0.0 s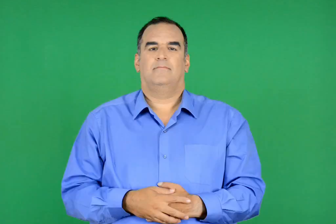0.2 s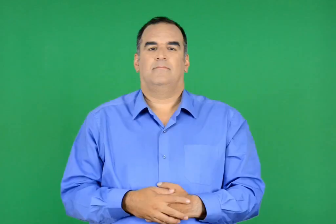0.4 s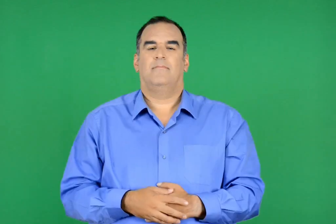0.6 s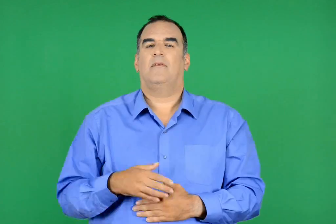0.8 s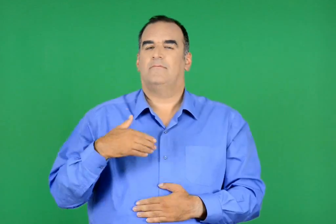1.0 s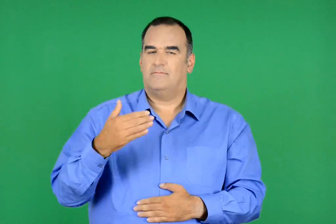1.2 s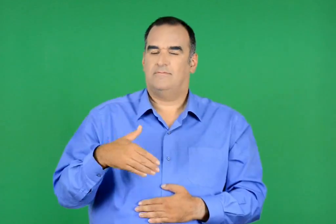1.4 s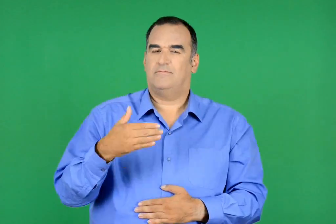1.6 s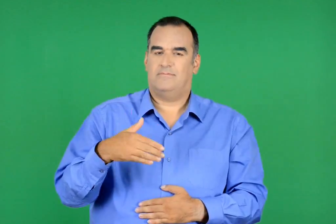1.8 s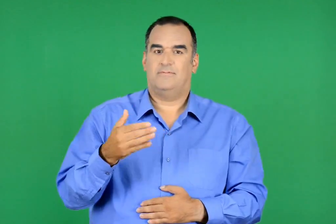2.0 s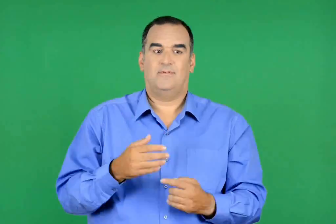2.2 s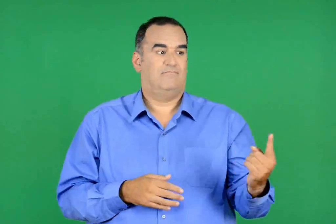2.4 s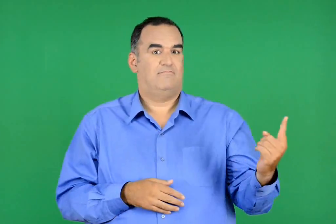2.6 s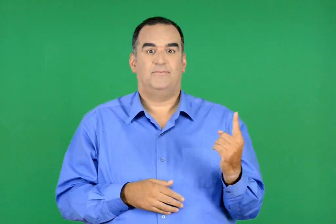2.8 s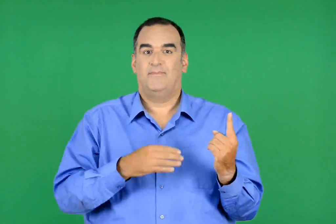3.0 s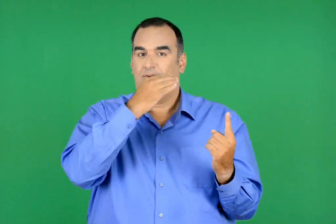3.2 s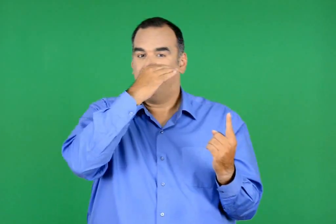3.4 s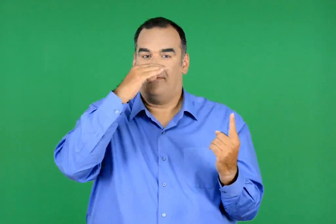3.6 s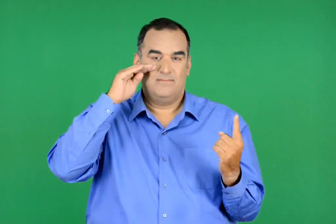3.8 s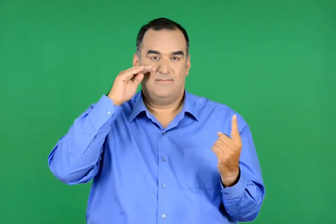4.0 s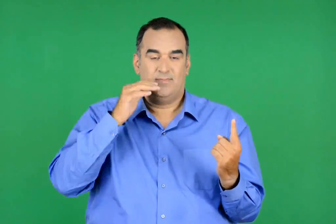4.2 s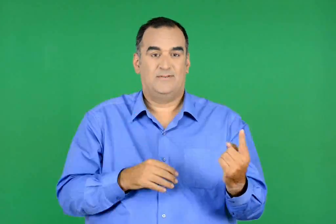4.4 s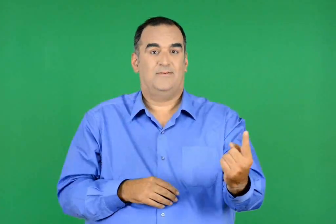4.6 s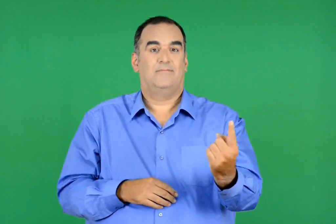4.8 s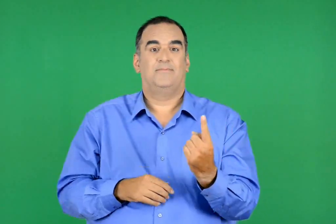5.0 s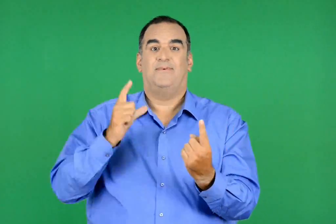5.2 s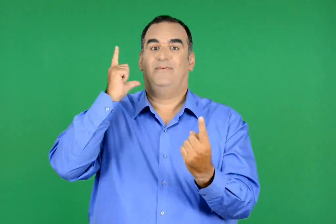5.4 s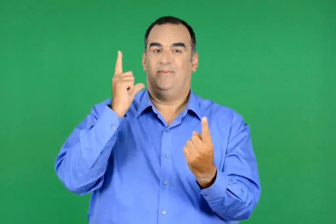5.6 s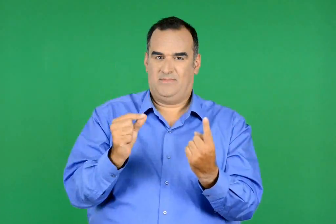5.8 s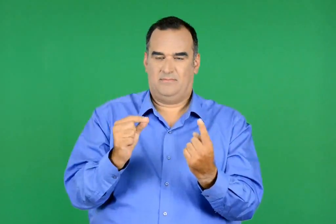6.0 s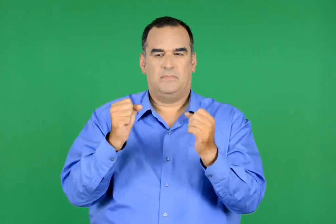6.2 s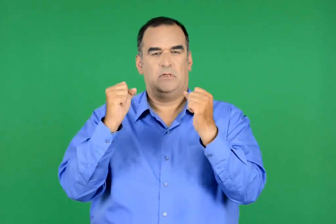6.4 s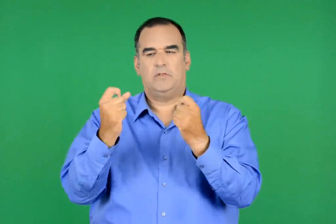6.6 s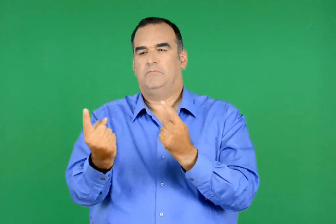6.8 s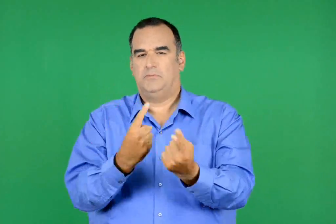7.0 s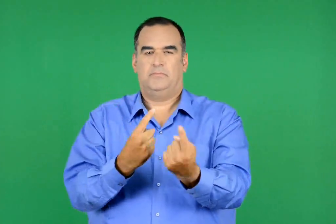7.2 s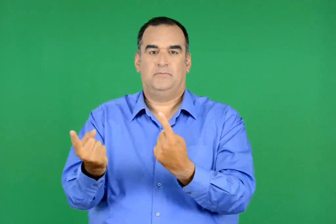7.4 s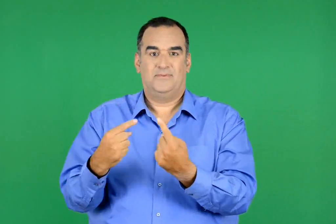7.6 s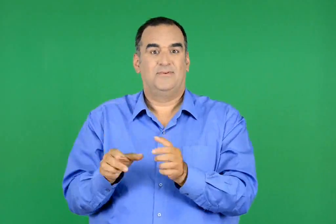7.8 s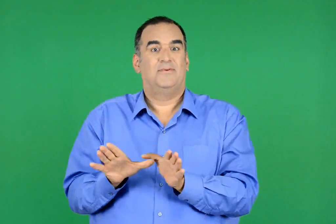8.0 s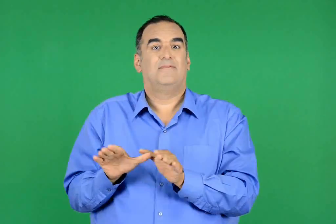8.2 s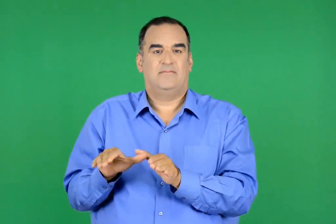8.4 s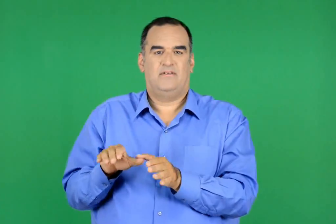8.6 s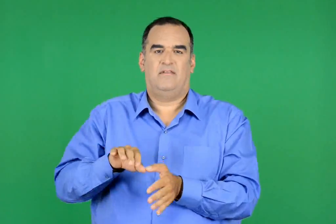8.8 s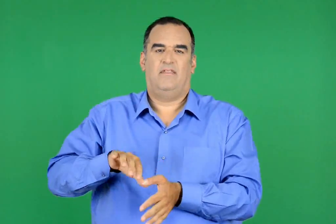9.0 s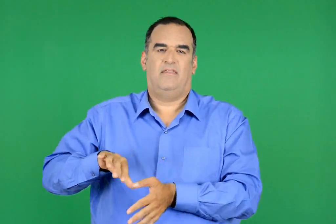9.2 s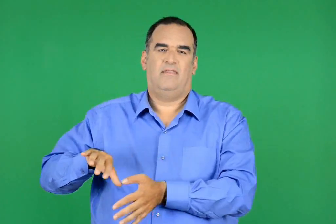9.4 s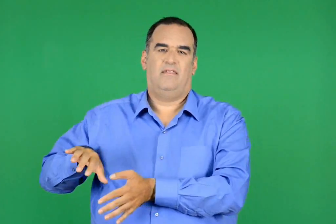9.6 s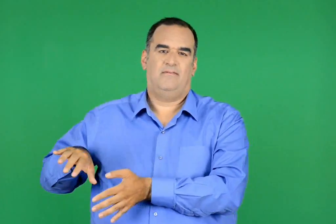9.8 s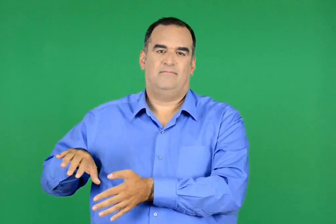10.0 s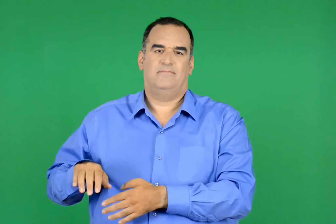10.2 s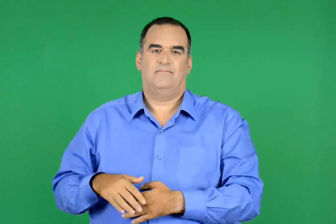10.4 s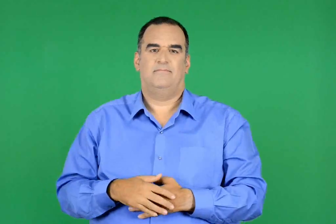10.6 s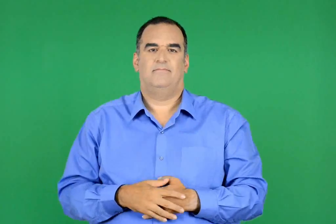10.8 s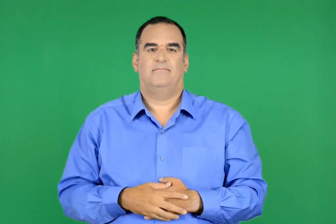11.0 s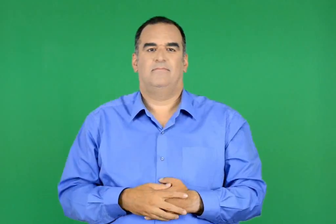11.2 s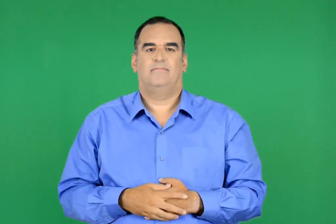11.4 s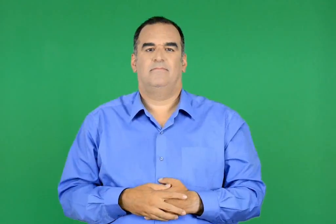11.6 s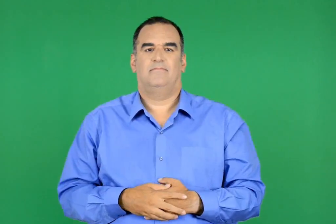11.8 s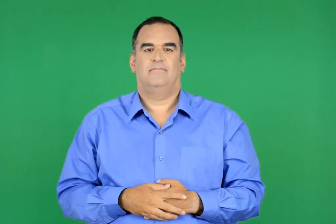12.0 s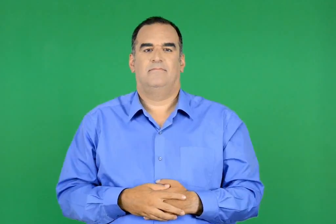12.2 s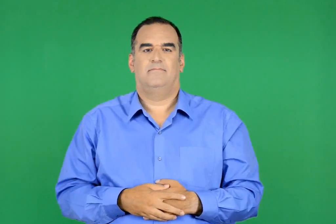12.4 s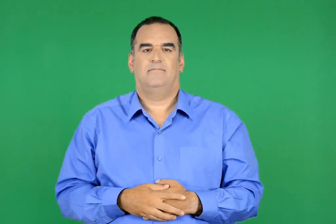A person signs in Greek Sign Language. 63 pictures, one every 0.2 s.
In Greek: όμως , λίγο καιρό αργότερα , έκαναν την εμφάνιση τους ο φάντοµαν , ο φλάσµαν και µερικοί άλλοι , οι οποίοι άρχισαν να τον επισκιάζουν
